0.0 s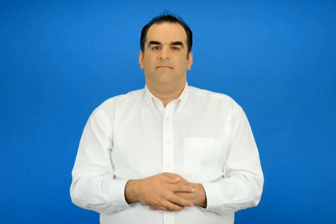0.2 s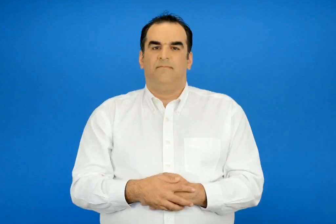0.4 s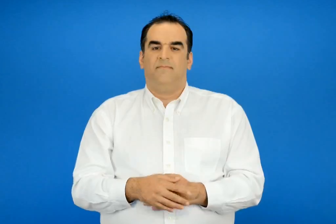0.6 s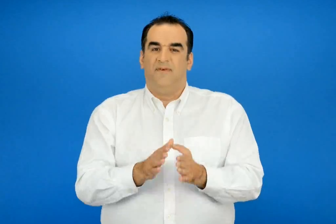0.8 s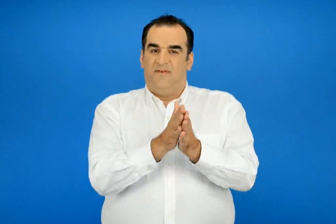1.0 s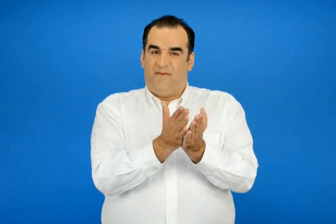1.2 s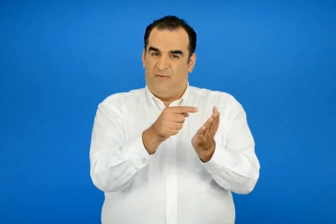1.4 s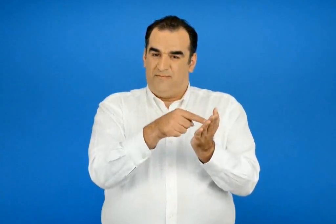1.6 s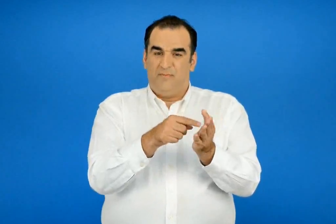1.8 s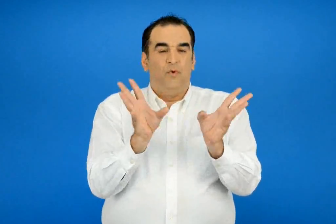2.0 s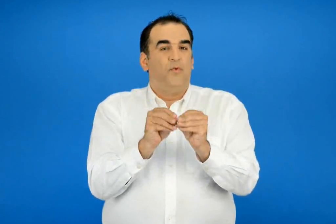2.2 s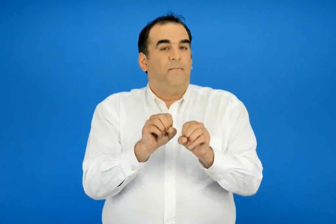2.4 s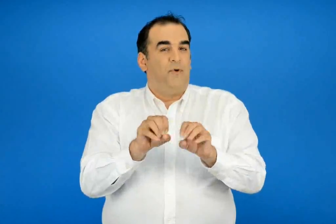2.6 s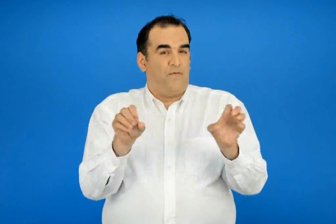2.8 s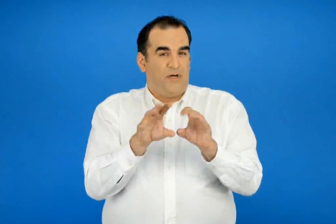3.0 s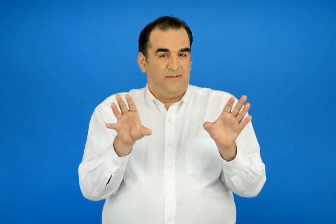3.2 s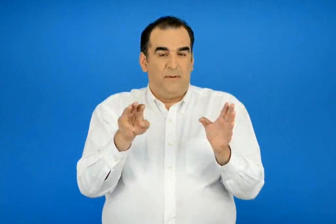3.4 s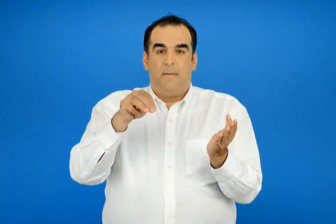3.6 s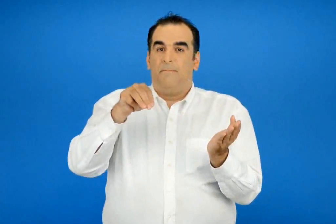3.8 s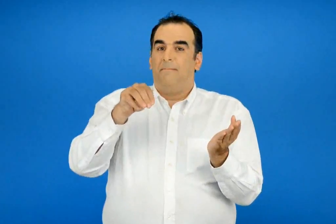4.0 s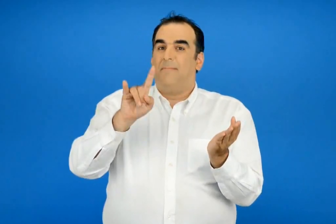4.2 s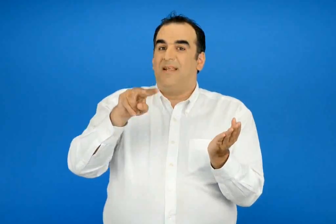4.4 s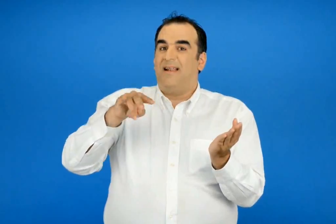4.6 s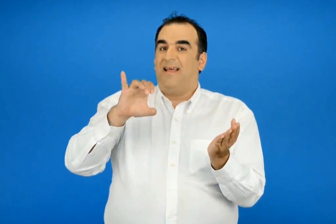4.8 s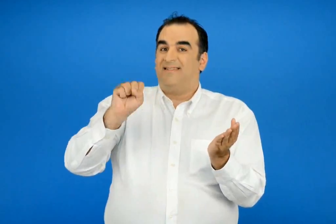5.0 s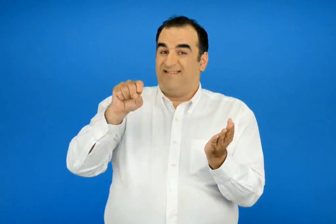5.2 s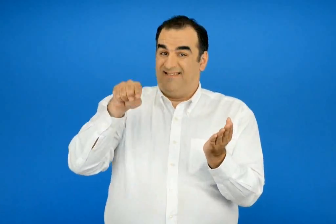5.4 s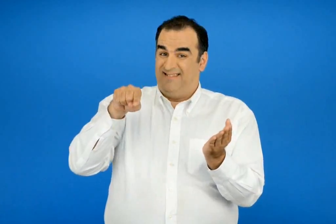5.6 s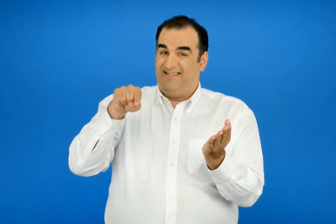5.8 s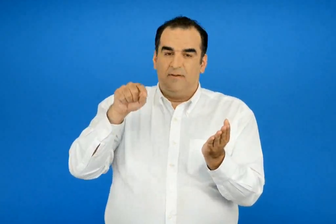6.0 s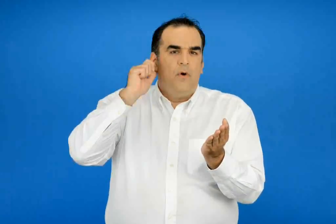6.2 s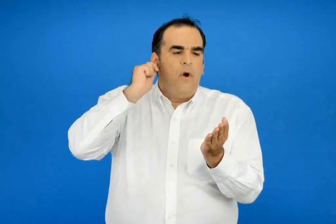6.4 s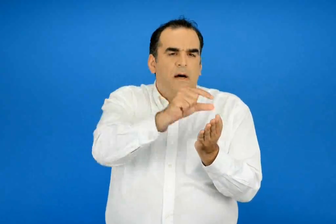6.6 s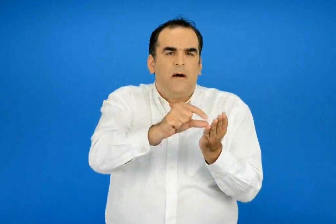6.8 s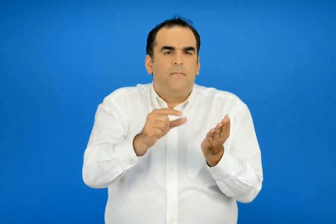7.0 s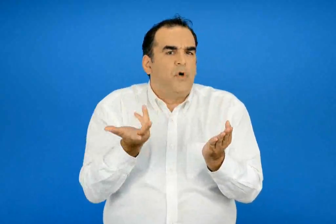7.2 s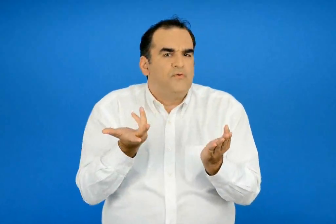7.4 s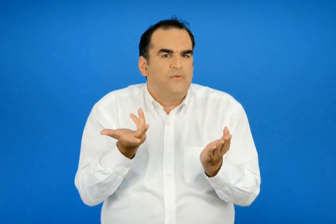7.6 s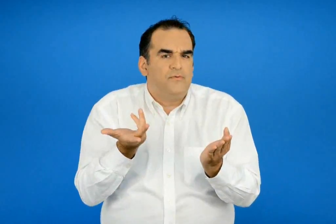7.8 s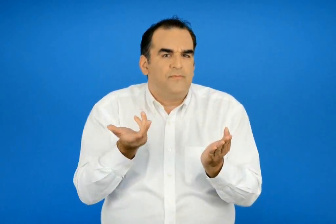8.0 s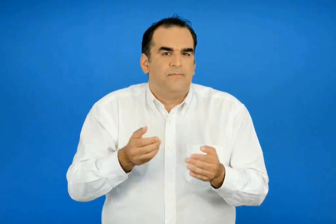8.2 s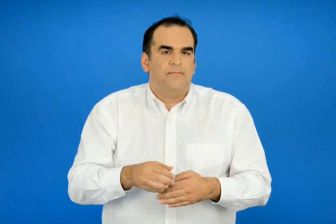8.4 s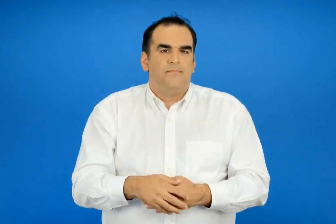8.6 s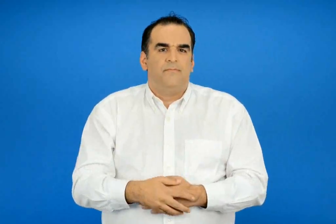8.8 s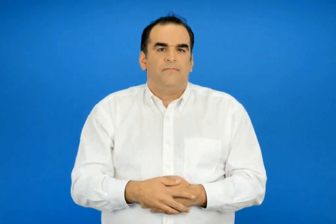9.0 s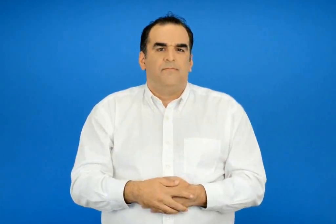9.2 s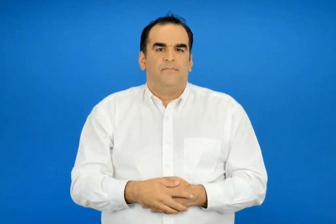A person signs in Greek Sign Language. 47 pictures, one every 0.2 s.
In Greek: πως λέγεται το βιβλίο που δίνει πληροφορίες για τις μηλιές ;
